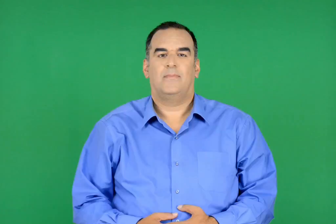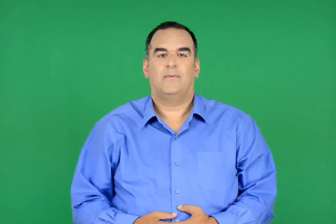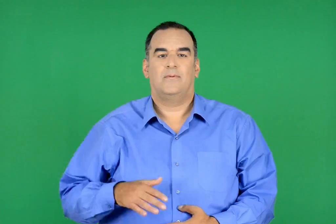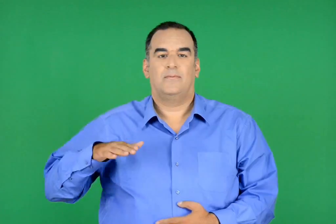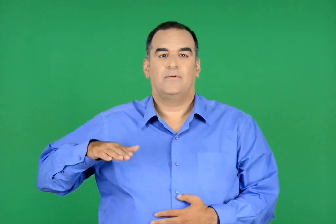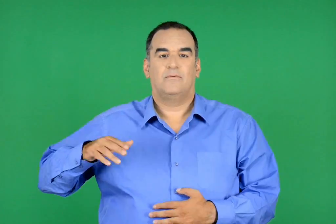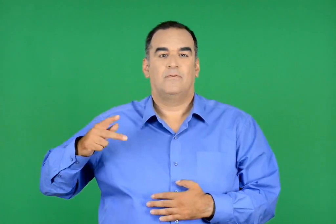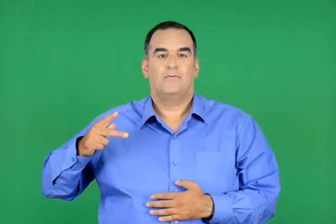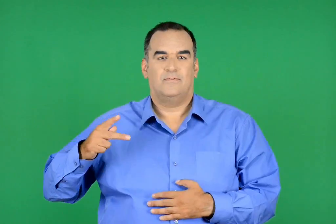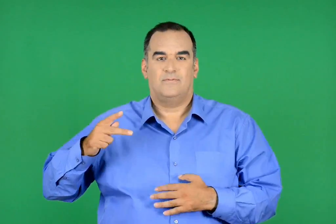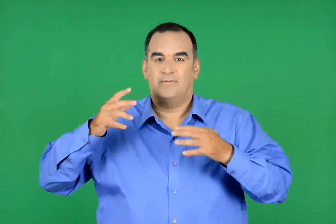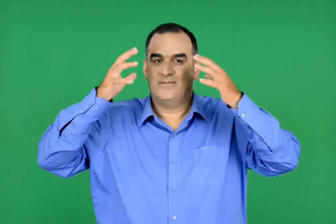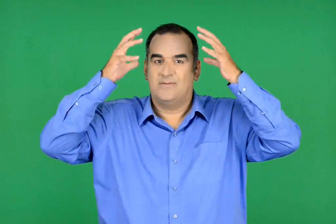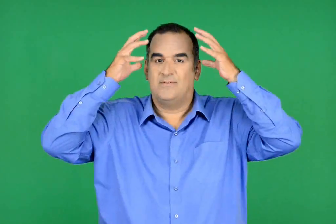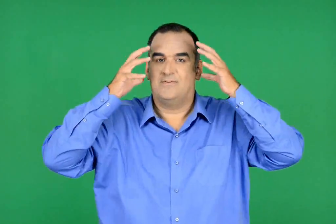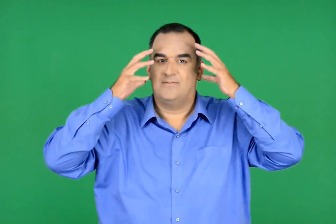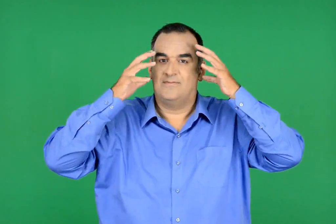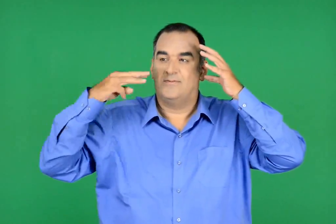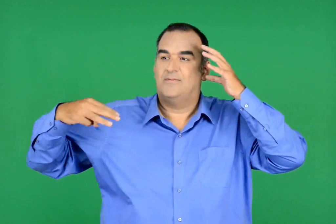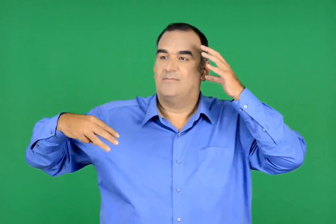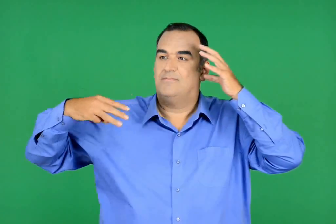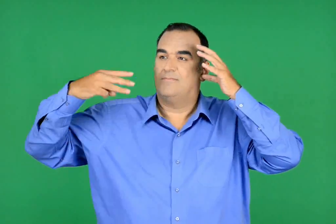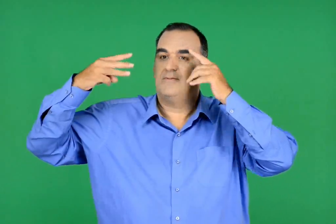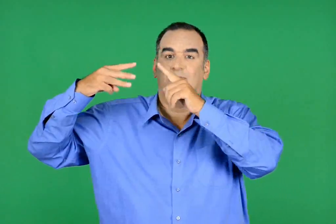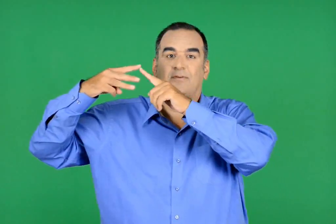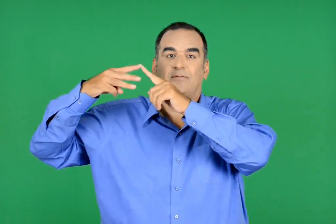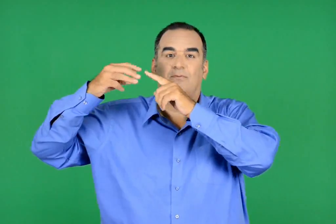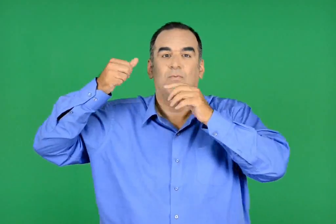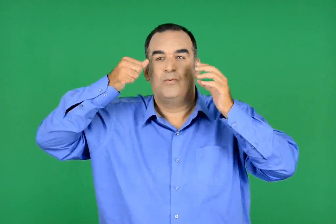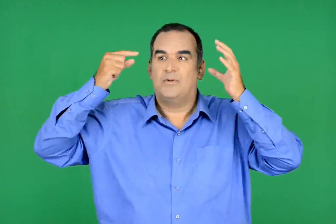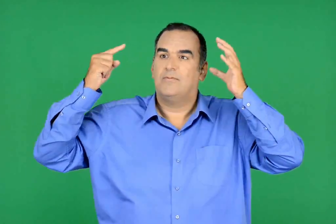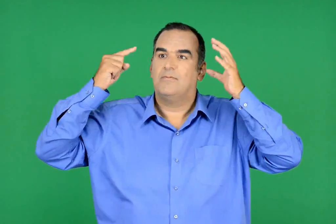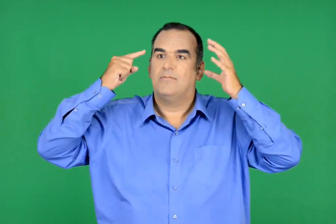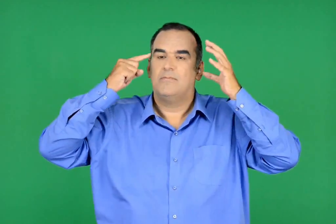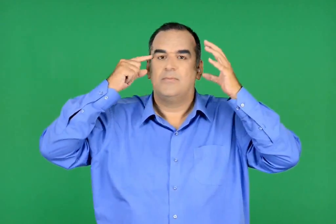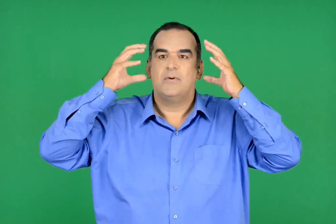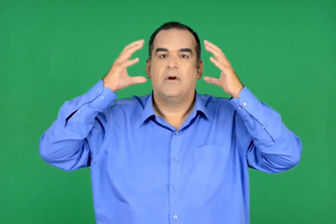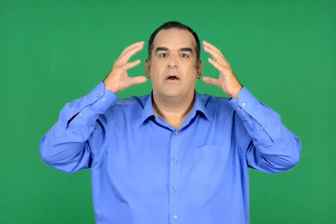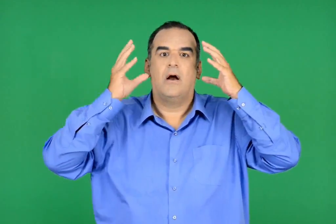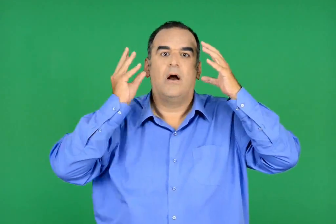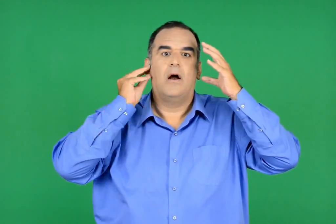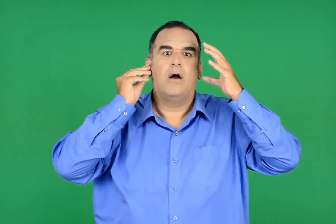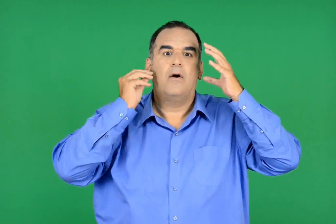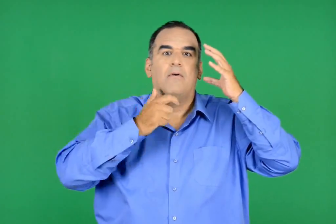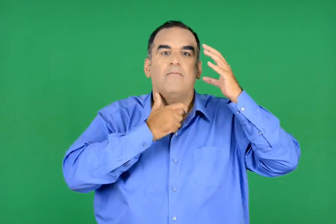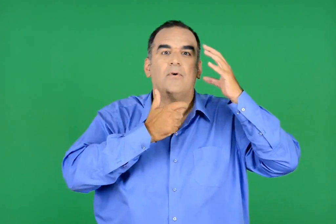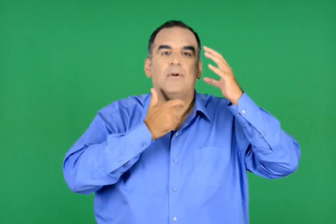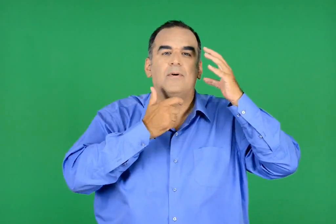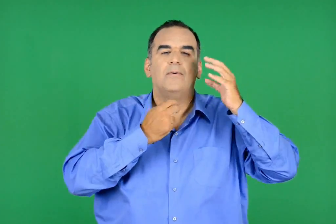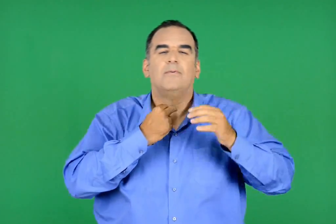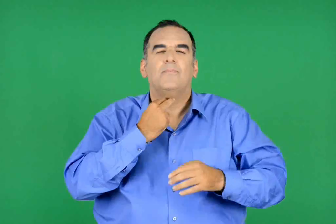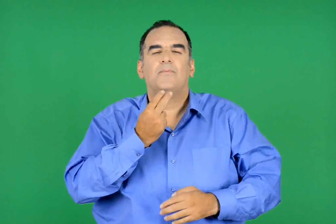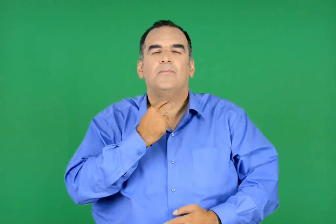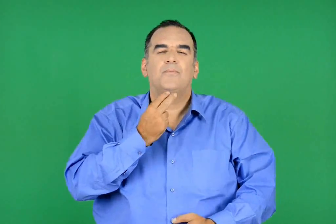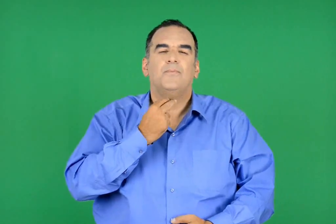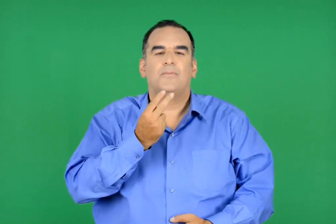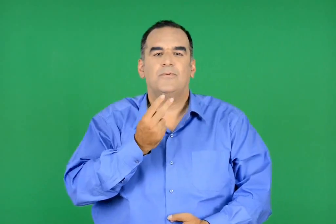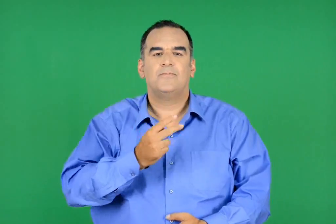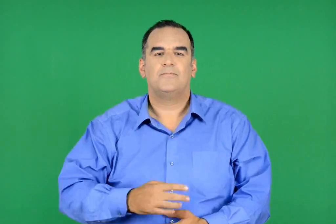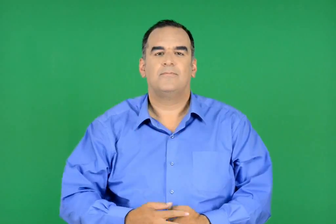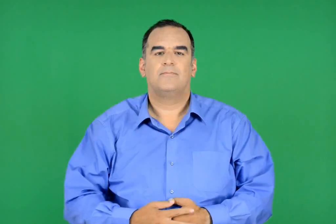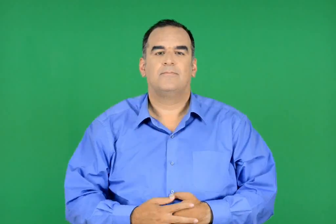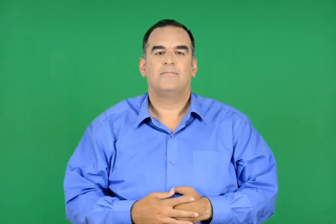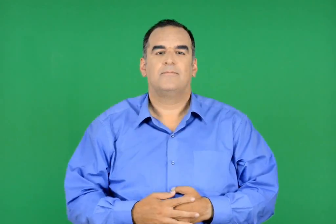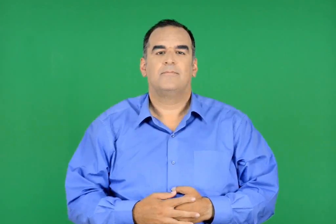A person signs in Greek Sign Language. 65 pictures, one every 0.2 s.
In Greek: ένα από τα τρία δάχτυλα πάτησε κάποιο κουμπάκι στο κράνος και την ίδια στιγμή ο κώστας άκουσε στα αυτιά του µαι ψιλή φωνή
